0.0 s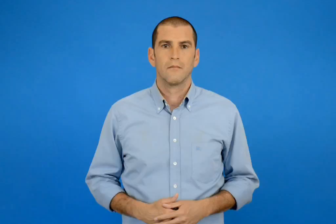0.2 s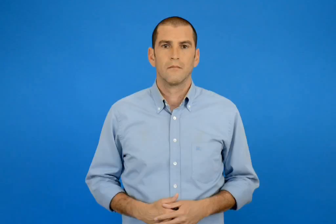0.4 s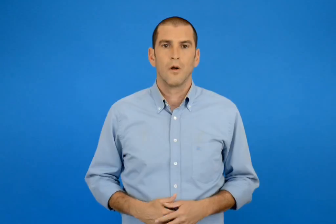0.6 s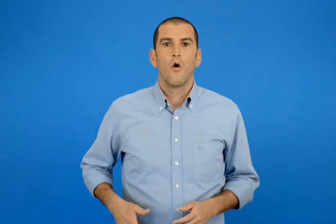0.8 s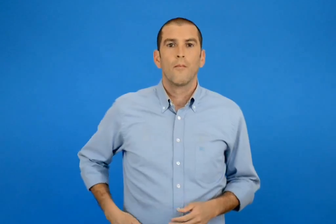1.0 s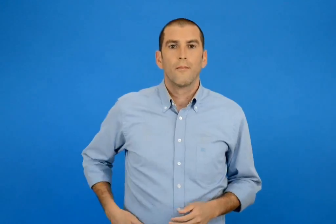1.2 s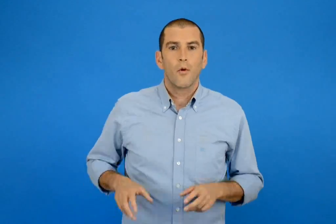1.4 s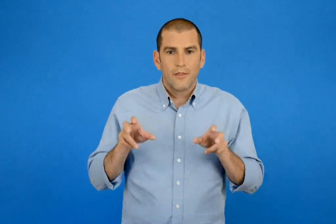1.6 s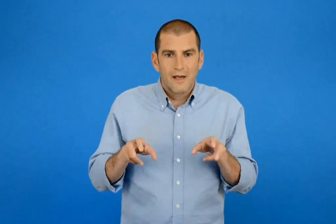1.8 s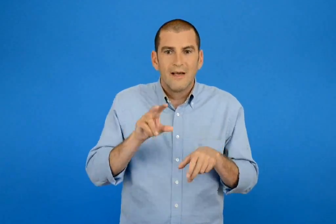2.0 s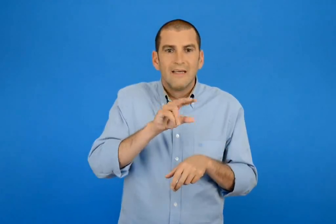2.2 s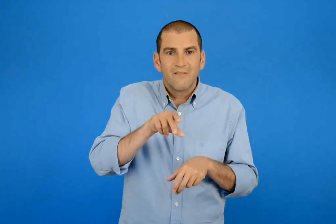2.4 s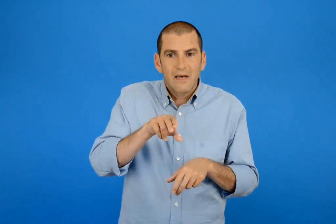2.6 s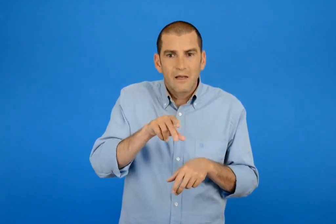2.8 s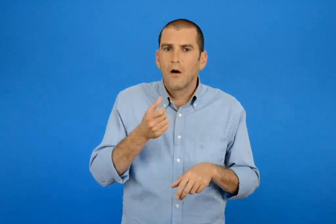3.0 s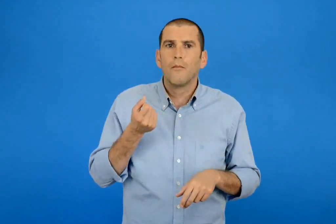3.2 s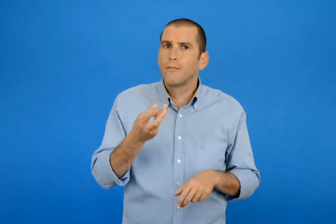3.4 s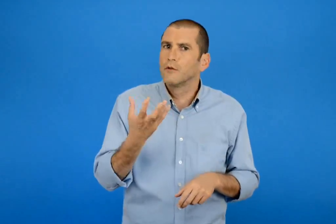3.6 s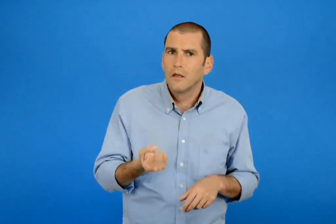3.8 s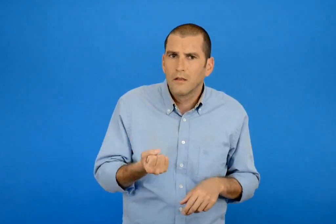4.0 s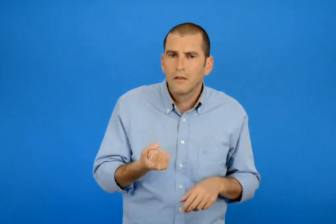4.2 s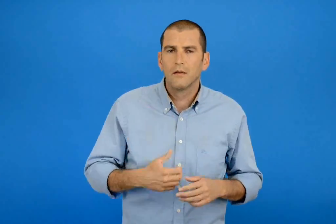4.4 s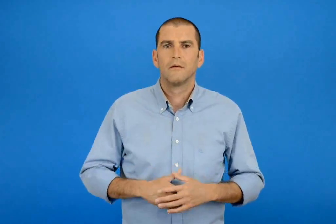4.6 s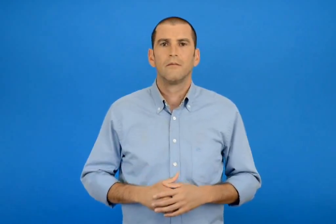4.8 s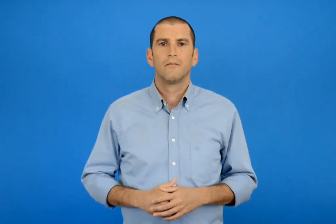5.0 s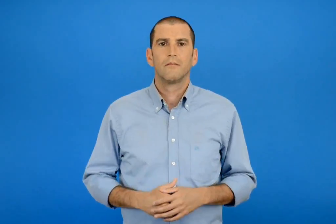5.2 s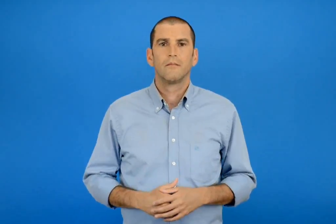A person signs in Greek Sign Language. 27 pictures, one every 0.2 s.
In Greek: πόσα ζευγάρια ποδιά έχουν
